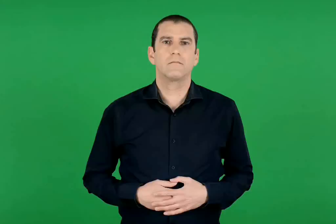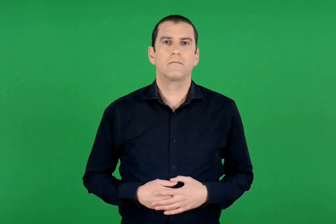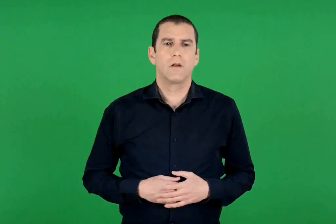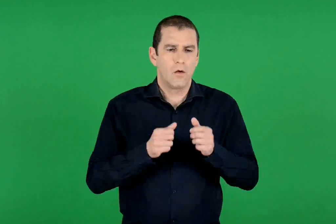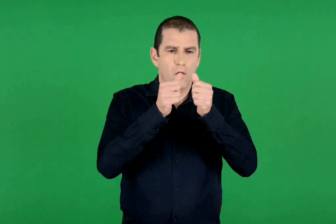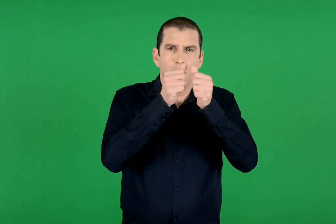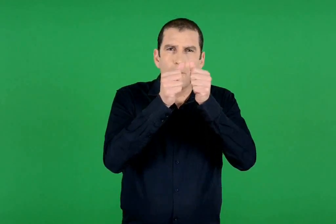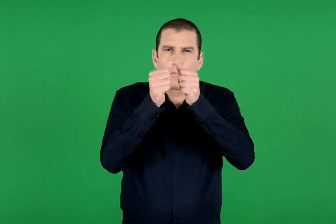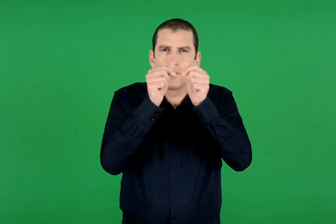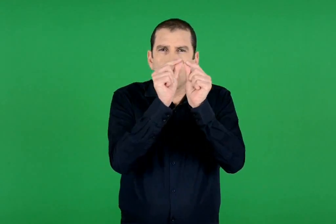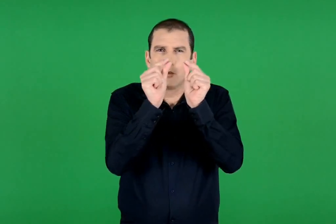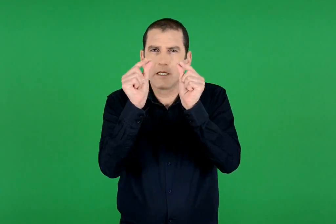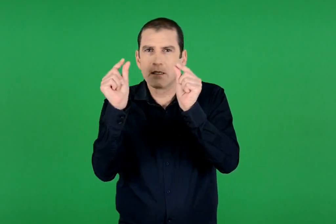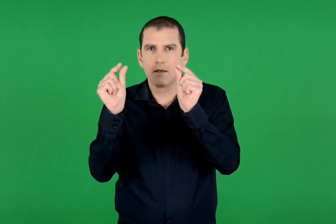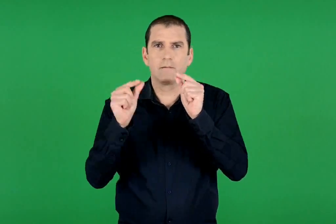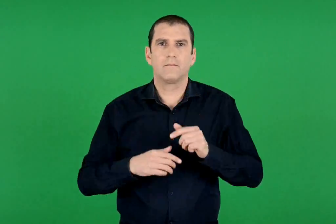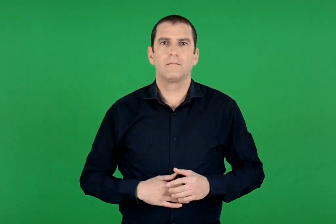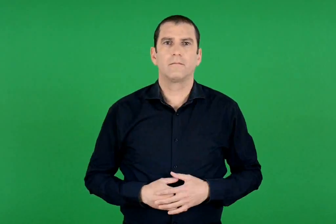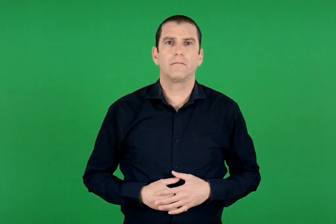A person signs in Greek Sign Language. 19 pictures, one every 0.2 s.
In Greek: τα μωσαϊκά
